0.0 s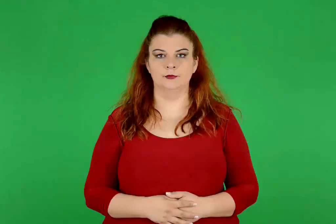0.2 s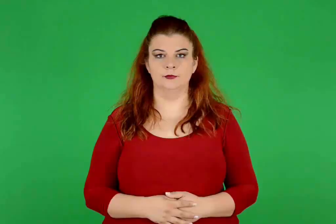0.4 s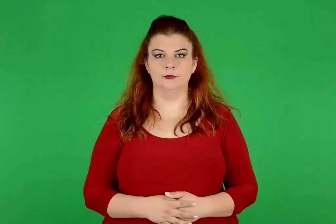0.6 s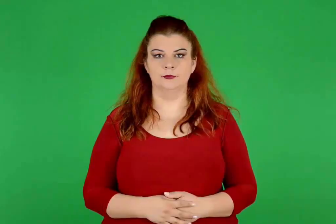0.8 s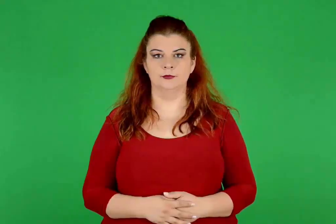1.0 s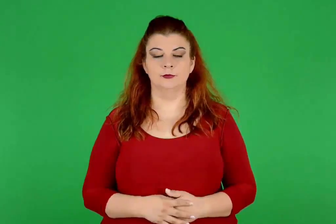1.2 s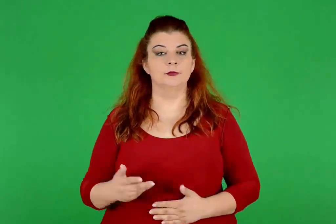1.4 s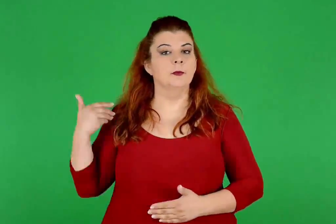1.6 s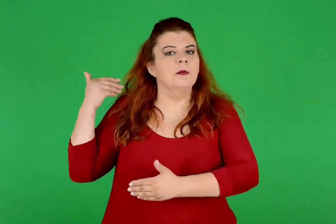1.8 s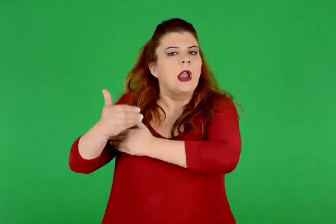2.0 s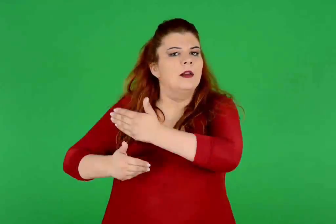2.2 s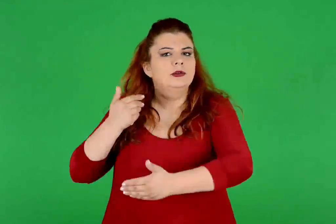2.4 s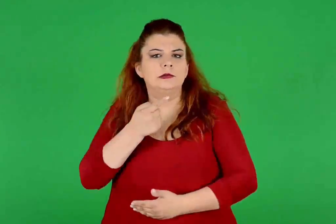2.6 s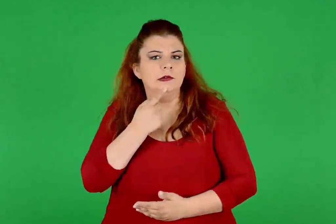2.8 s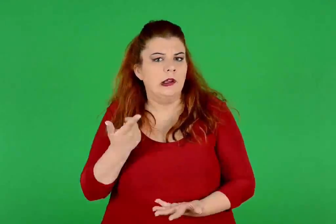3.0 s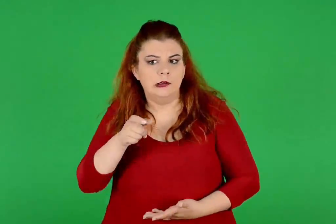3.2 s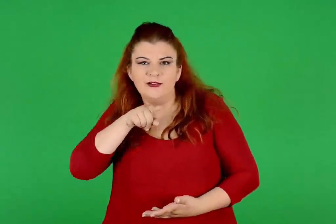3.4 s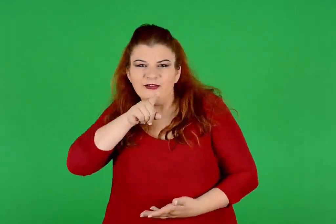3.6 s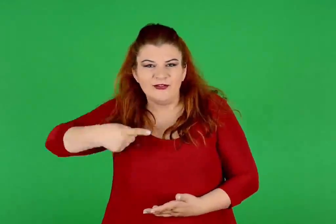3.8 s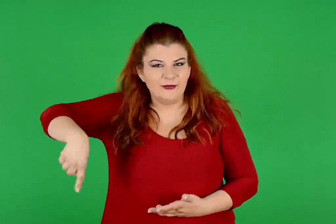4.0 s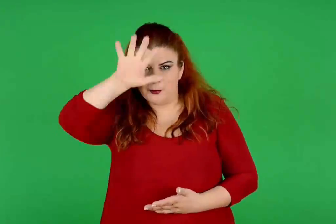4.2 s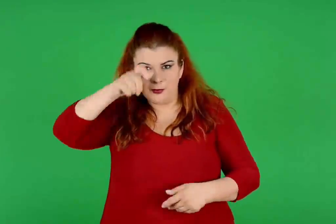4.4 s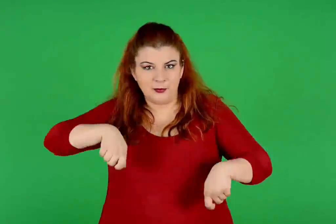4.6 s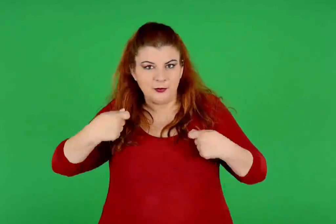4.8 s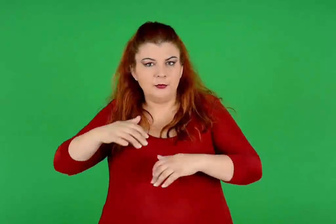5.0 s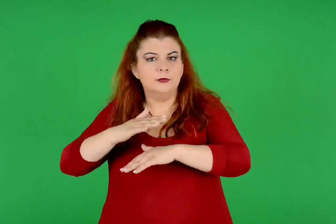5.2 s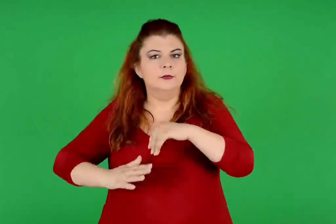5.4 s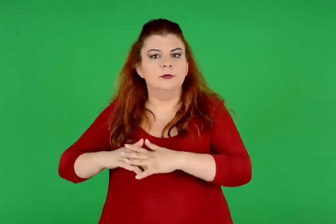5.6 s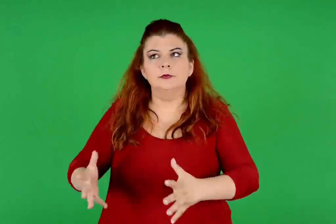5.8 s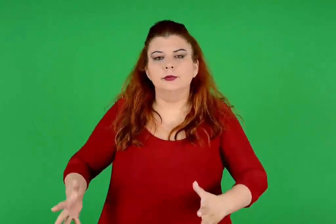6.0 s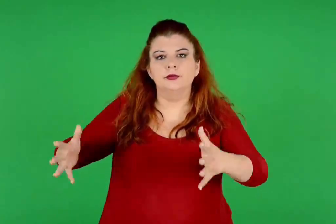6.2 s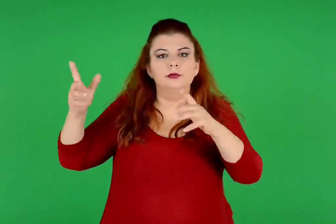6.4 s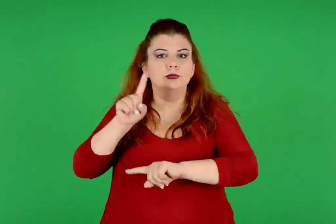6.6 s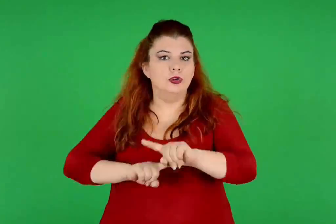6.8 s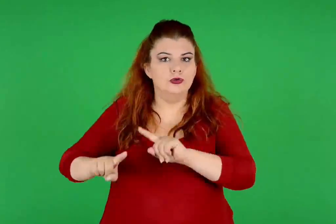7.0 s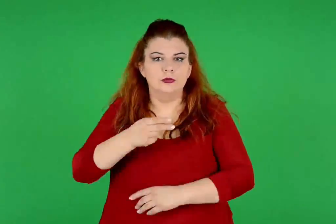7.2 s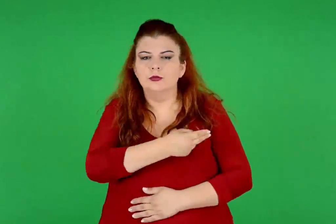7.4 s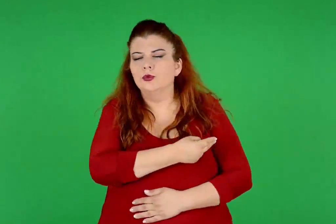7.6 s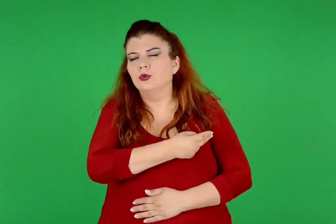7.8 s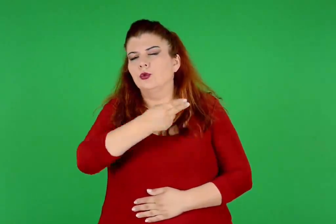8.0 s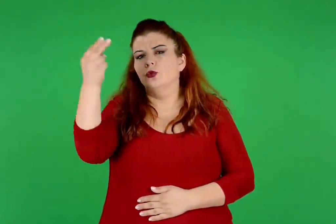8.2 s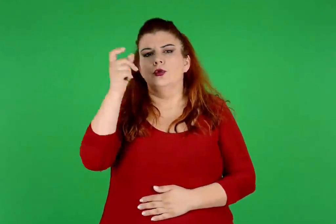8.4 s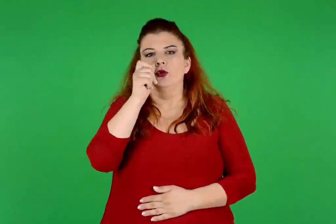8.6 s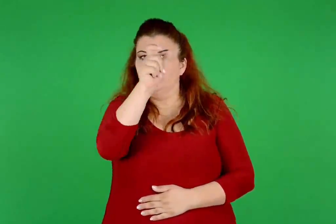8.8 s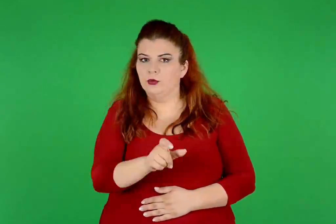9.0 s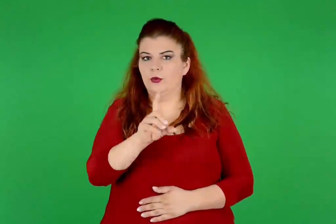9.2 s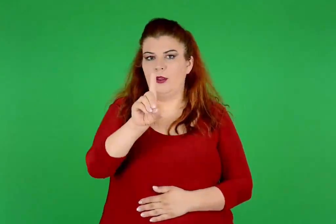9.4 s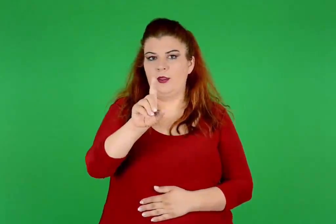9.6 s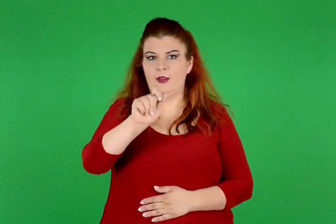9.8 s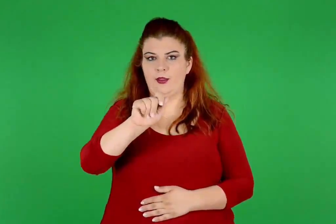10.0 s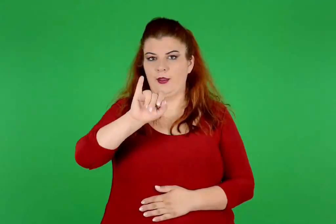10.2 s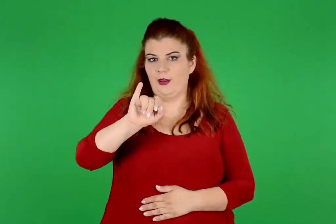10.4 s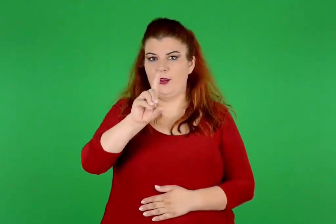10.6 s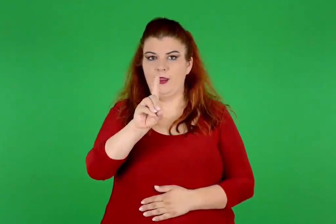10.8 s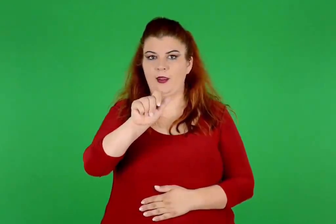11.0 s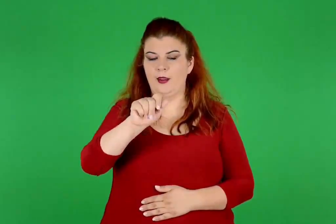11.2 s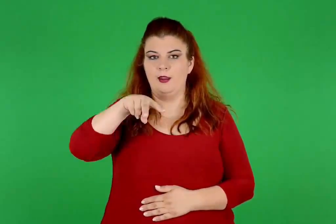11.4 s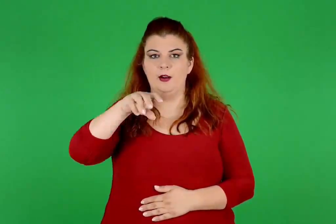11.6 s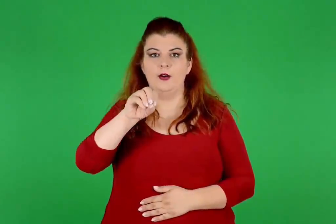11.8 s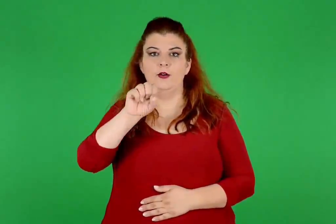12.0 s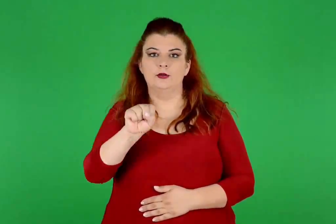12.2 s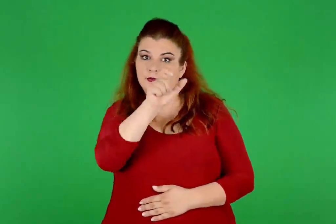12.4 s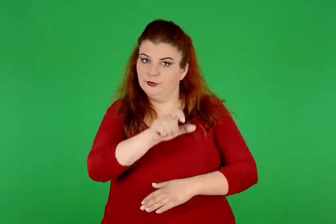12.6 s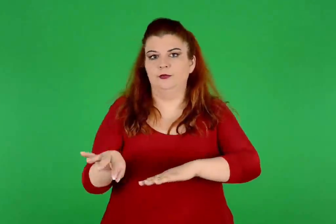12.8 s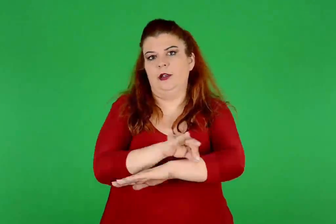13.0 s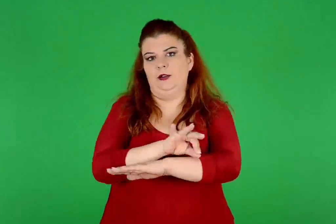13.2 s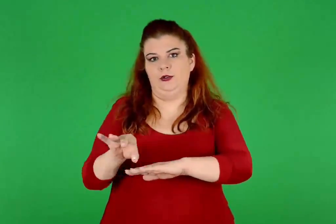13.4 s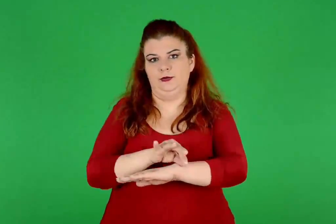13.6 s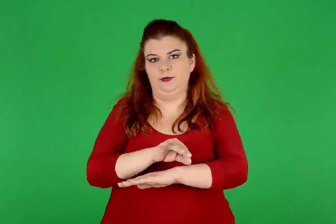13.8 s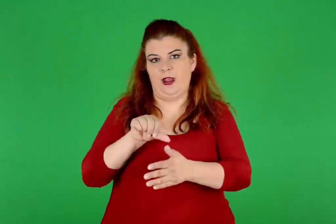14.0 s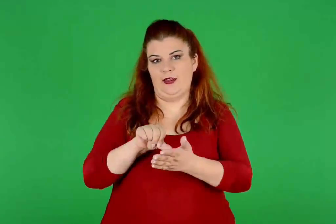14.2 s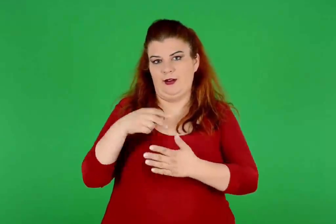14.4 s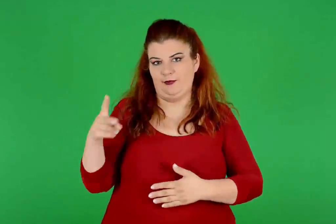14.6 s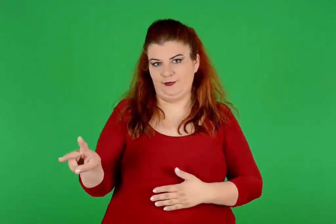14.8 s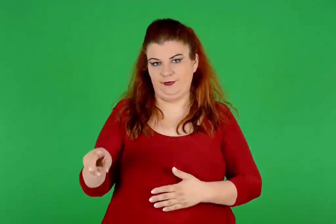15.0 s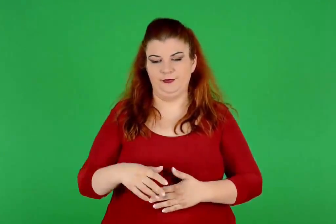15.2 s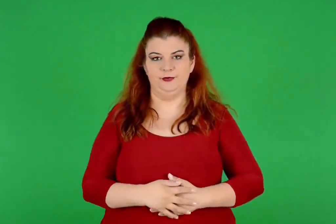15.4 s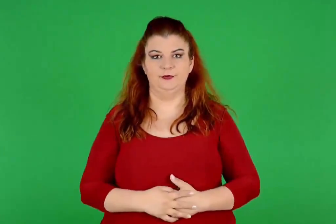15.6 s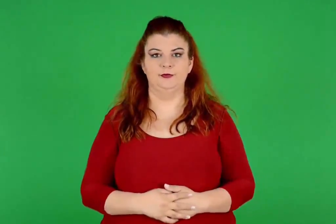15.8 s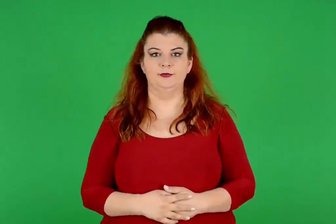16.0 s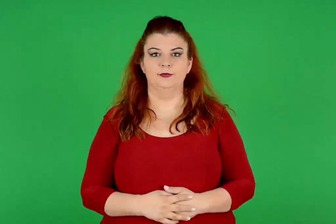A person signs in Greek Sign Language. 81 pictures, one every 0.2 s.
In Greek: σύμφωνα με την παράδοση ήταν έργο του μυθικού αθηναίου αρχιτέκτονα δαίδαλου
